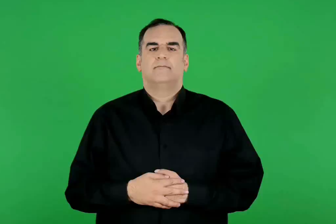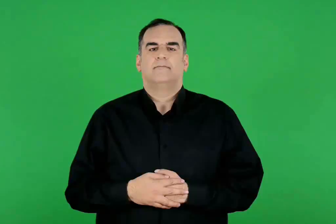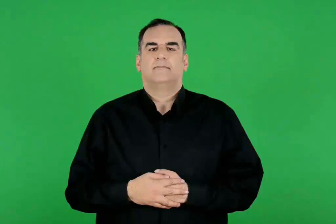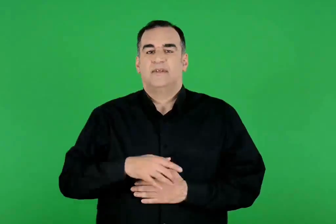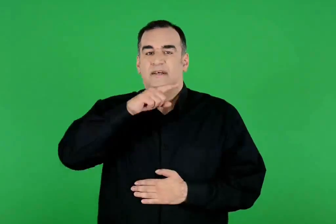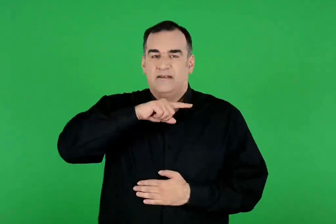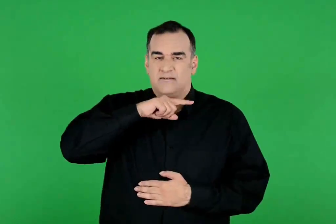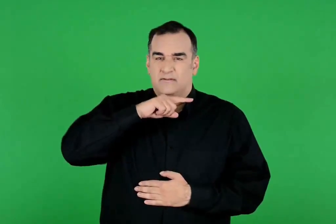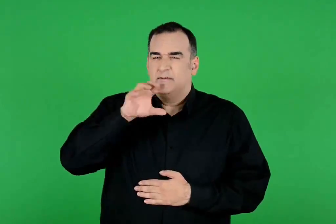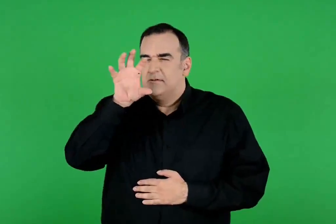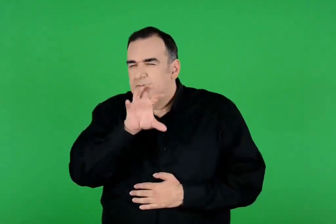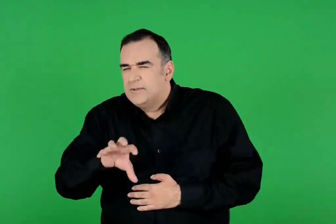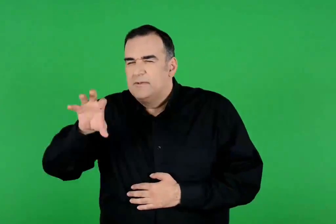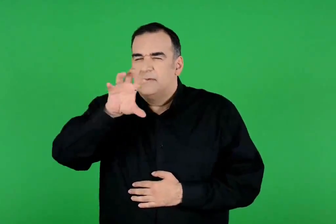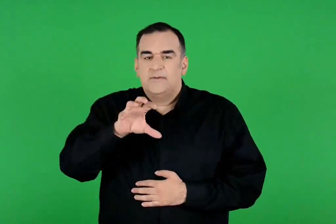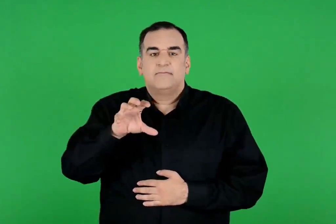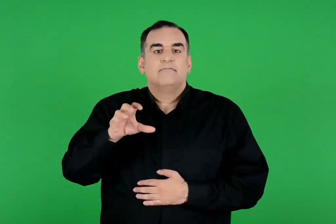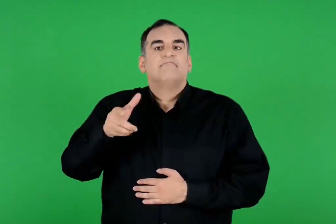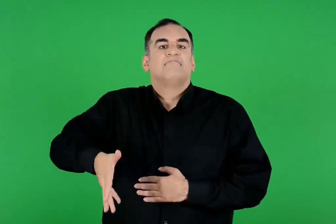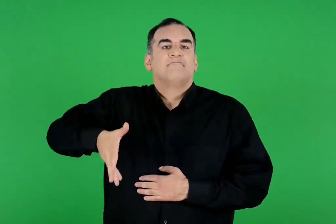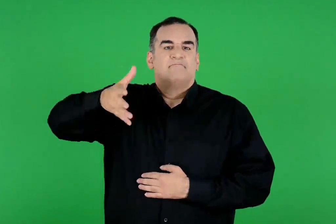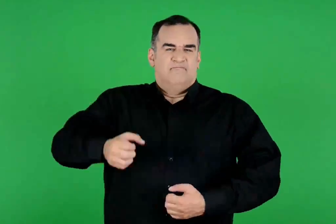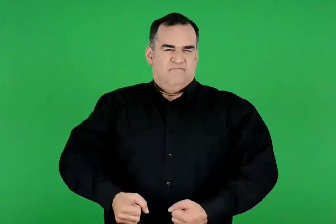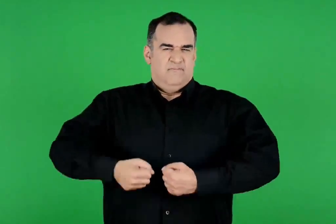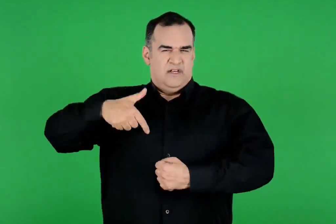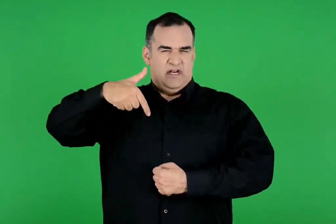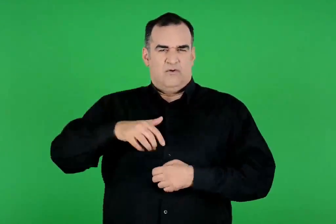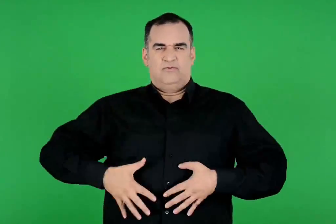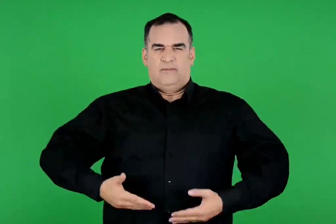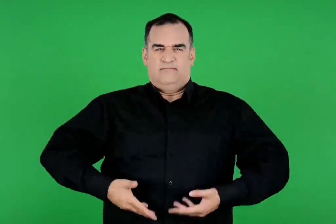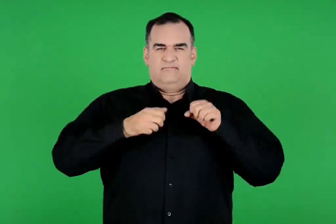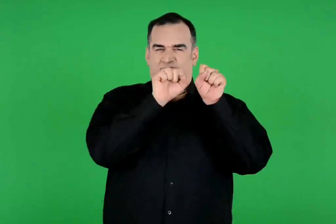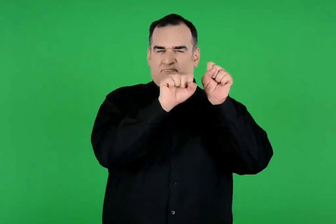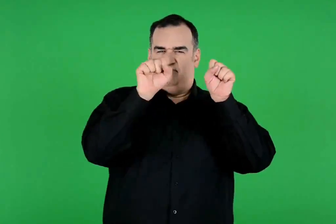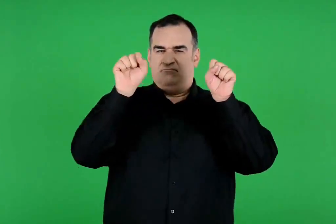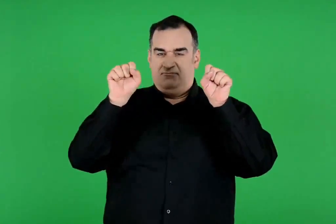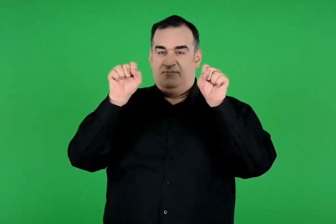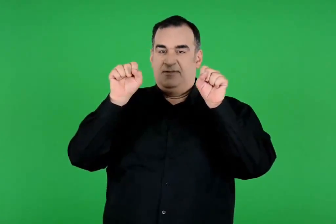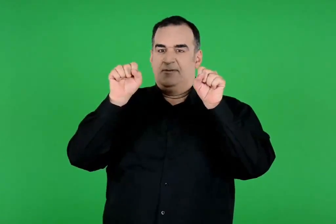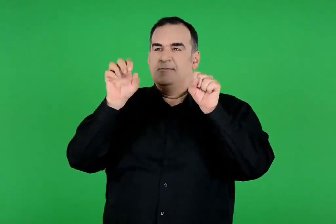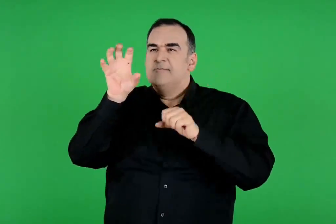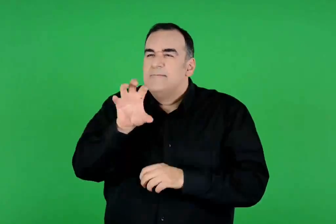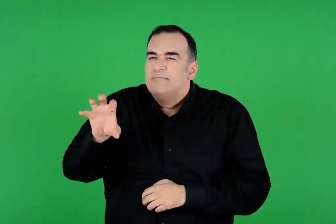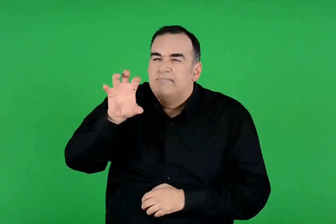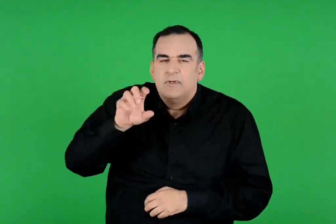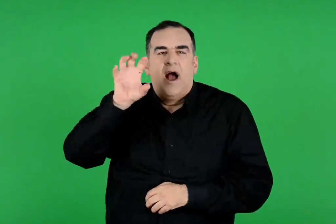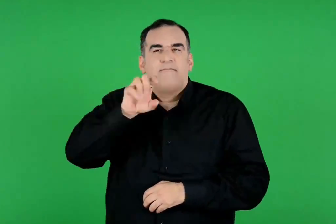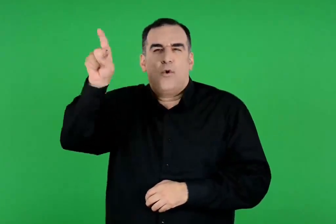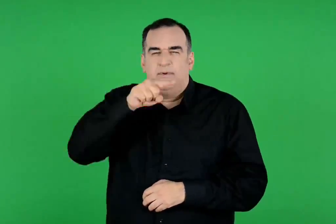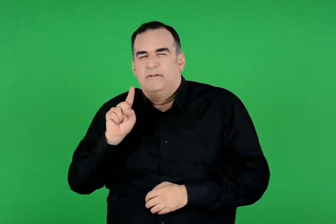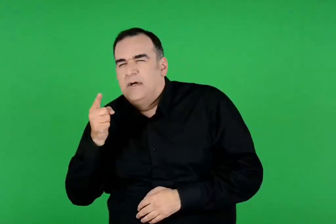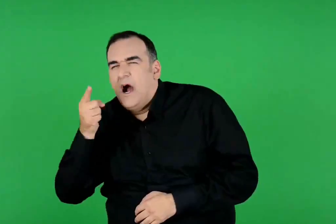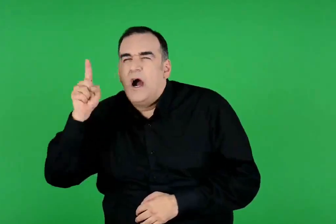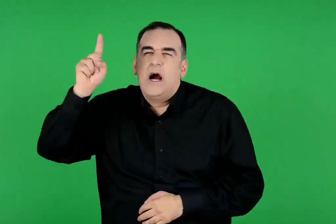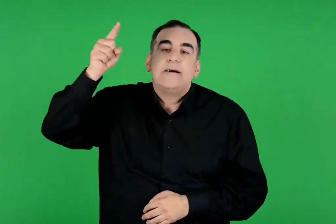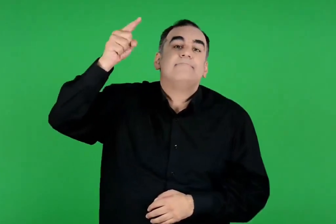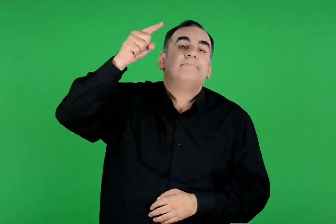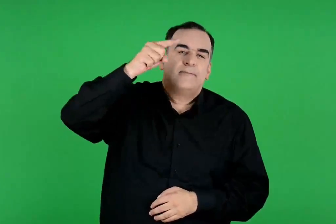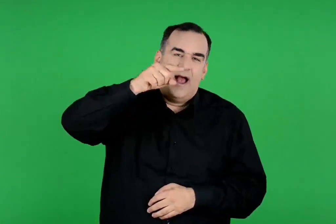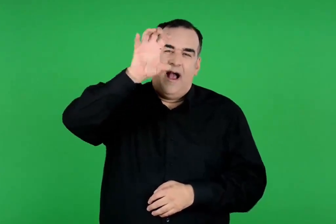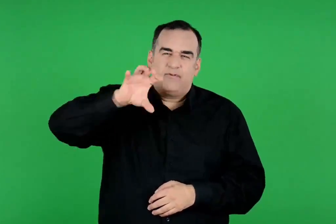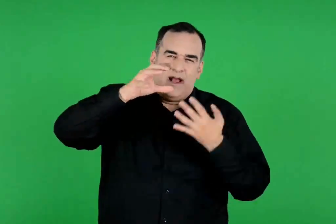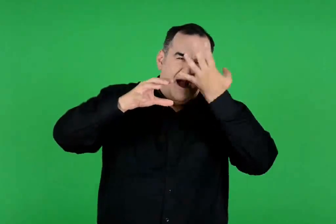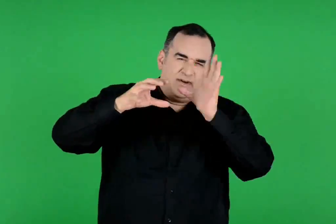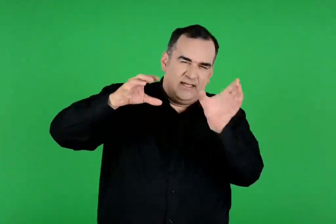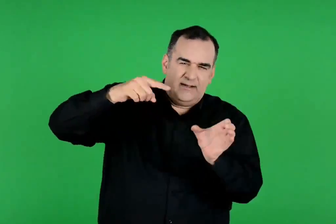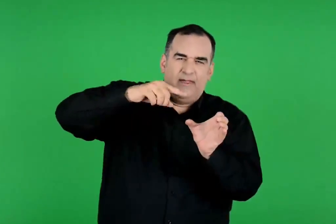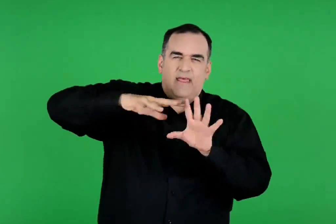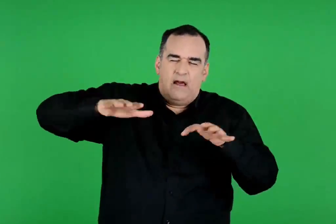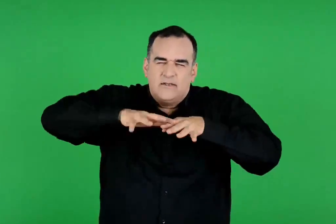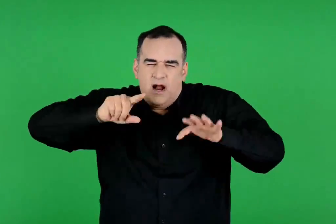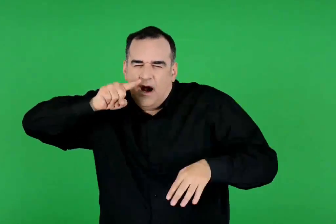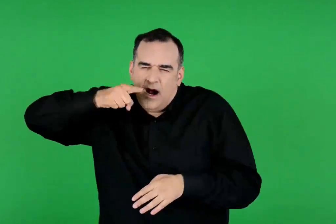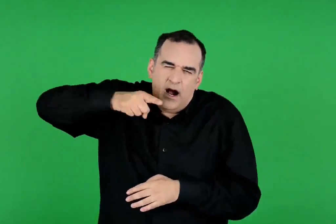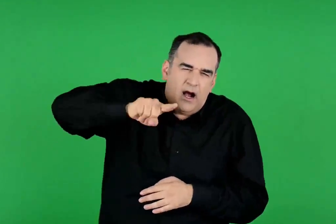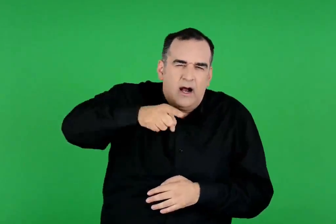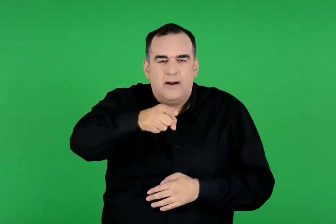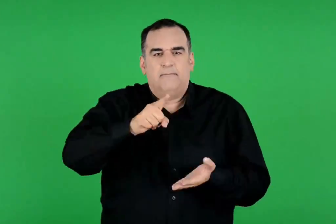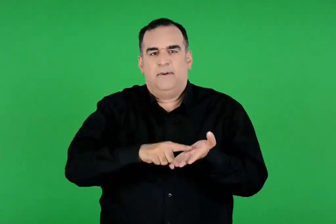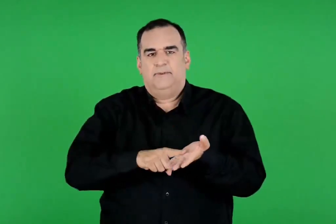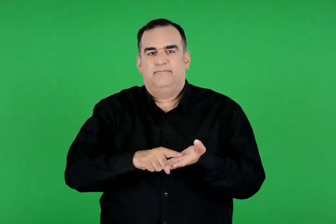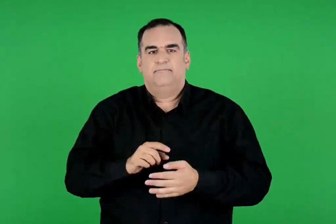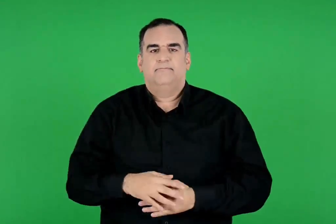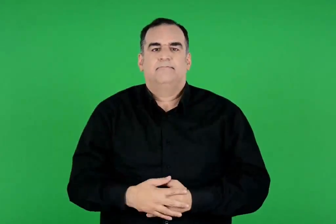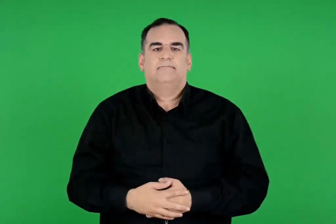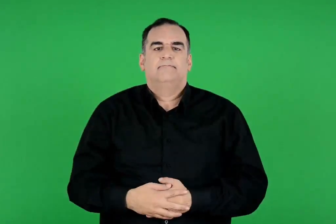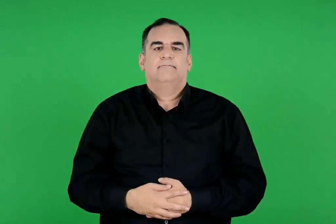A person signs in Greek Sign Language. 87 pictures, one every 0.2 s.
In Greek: ψάχνοντας ο ηρακλής να βρει τον γίγαντα γηρυόνη , ταξίδεψε ως εκεί που ενώνονται η ευρώπη με την αφρική. έπρεπε όμως να διασχίσει τον ωκεανό
